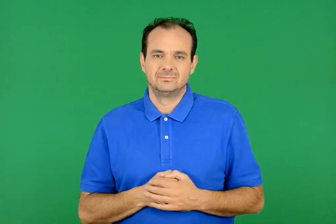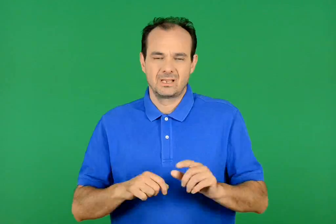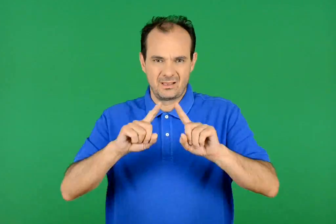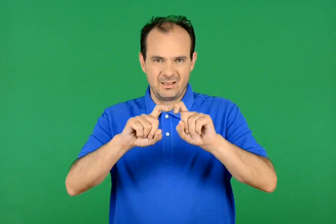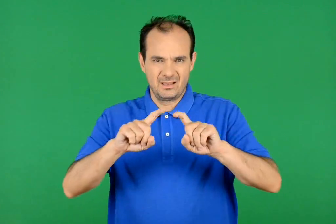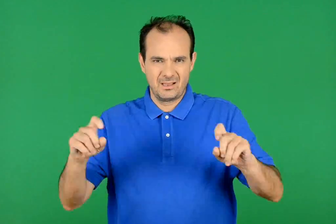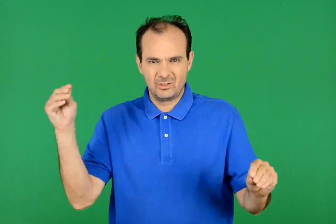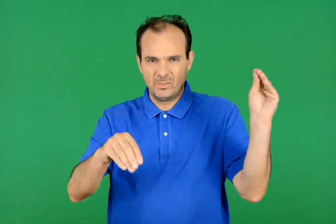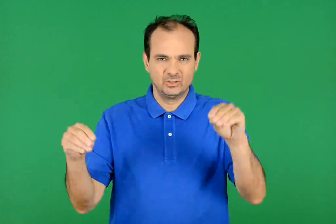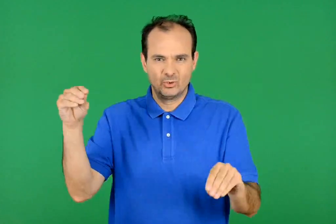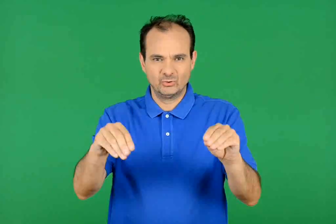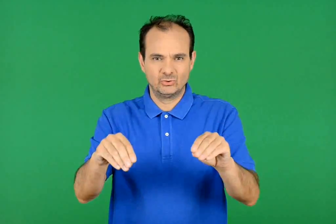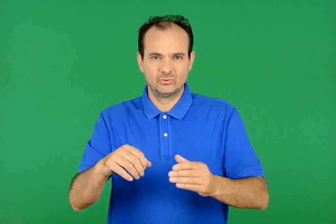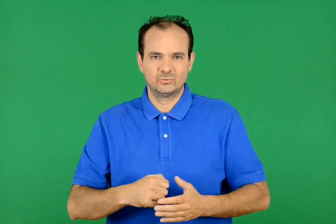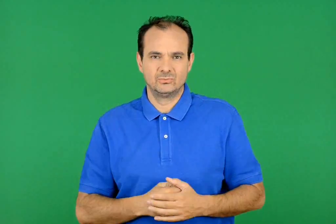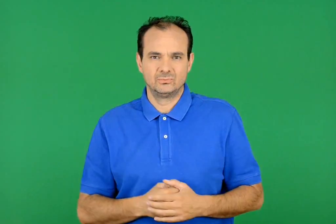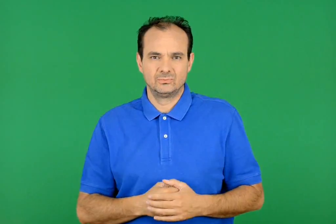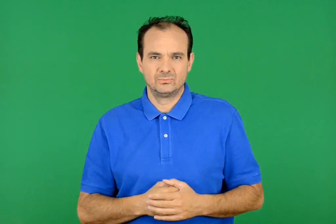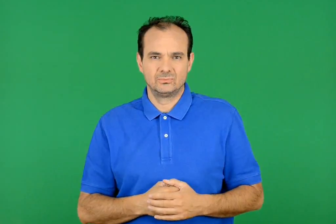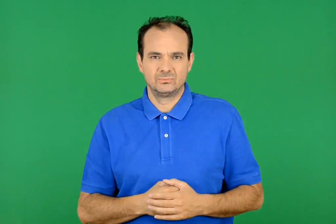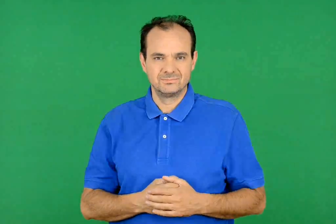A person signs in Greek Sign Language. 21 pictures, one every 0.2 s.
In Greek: εξοπλισμός
